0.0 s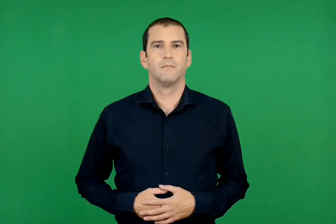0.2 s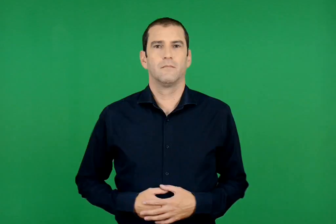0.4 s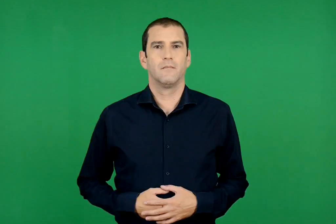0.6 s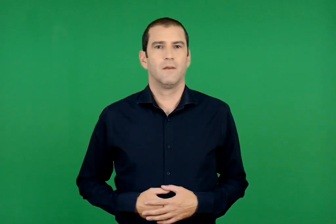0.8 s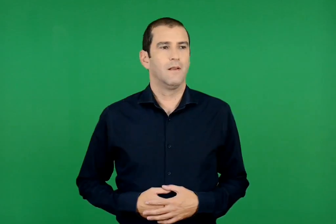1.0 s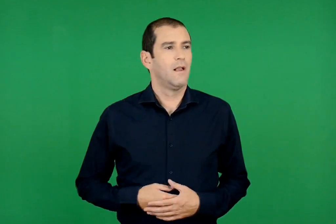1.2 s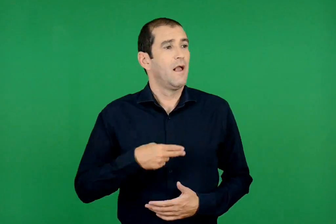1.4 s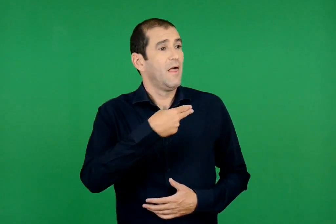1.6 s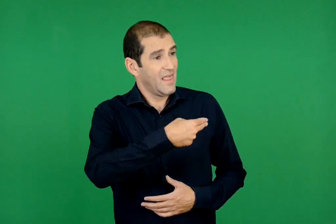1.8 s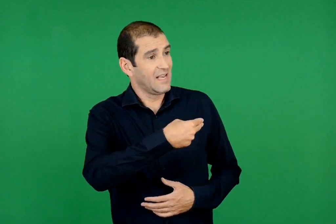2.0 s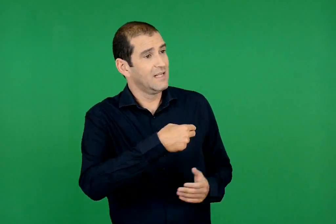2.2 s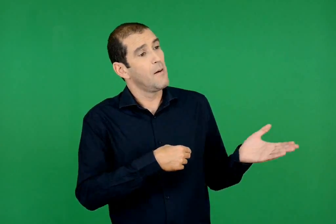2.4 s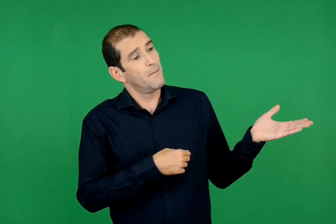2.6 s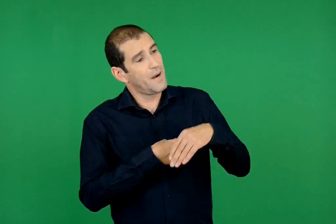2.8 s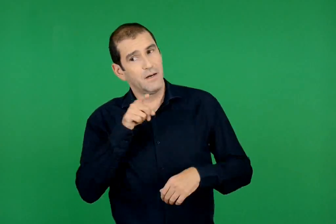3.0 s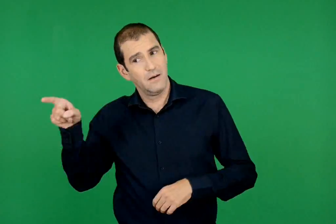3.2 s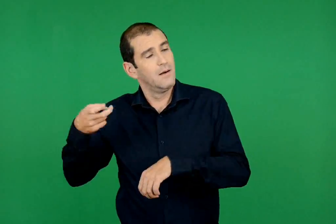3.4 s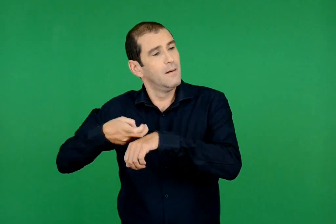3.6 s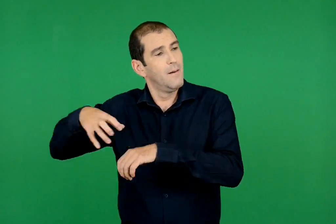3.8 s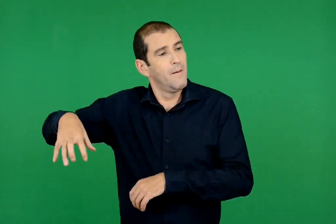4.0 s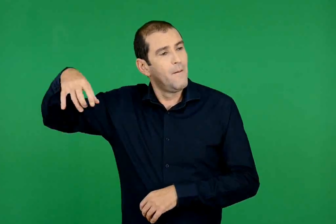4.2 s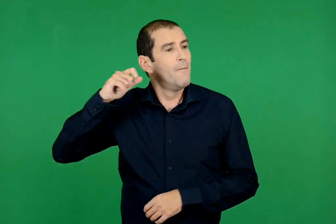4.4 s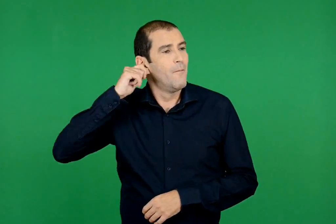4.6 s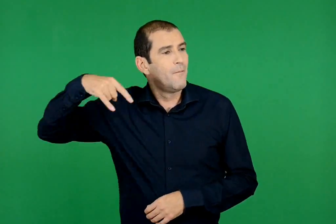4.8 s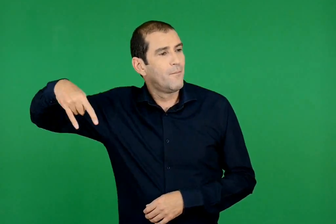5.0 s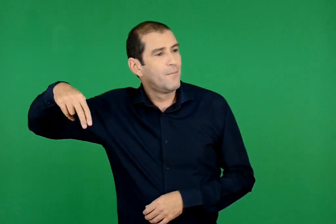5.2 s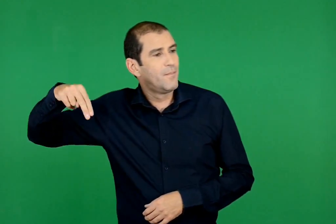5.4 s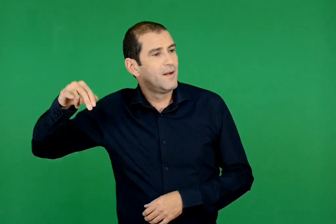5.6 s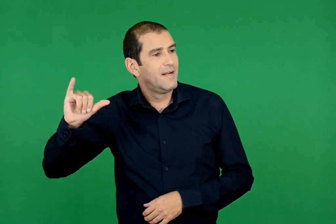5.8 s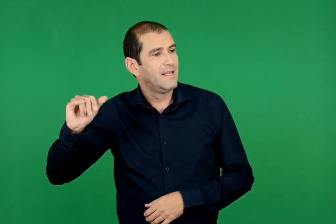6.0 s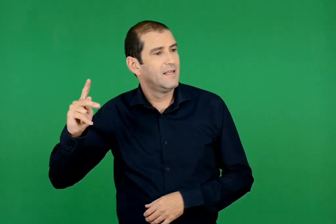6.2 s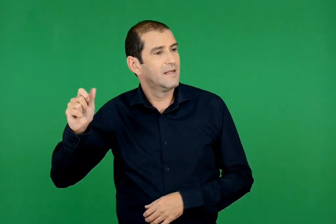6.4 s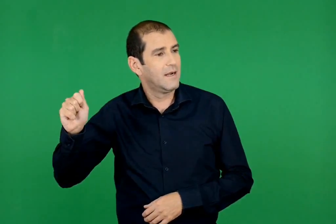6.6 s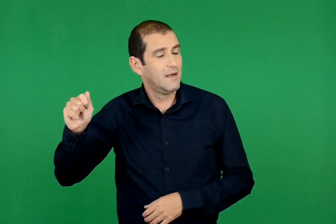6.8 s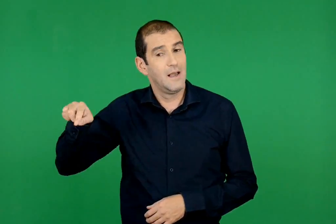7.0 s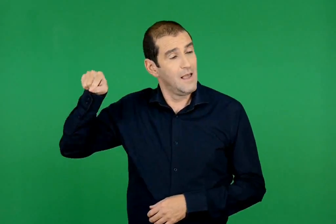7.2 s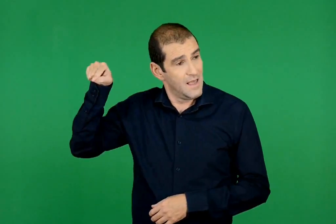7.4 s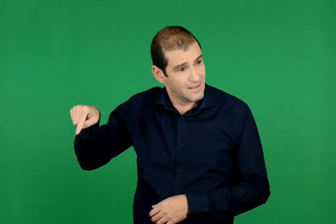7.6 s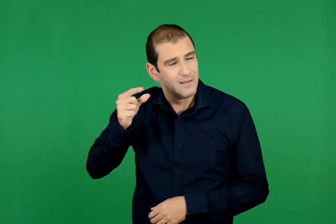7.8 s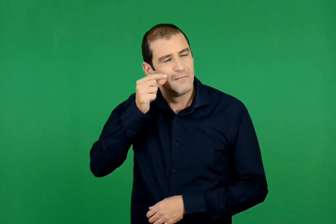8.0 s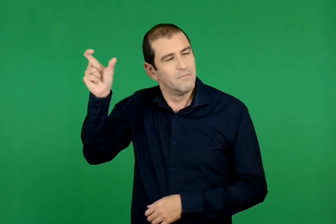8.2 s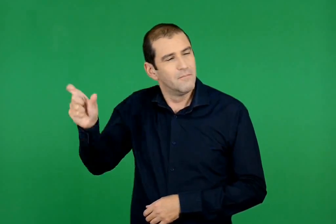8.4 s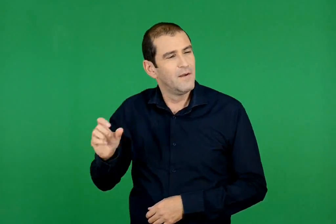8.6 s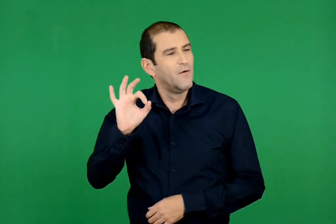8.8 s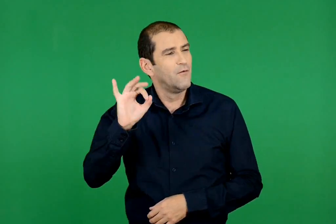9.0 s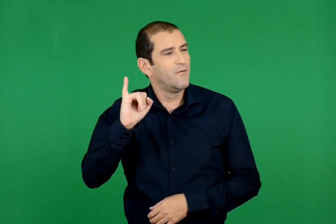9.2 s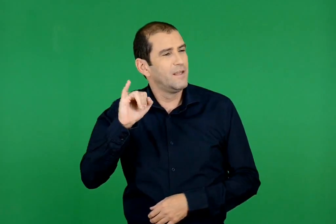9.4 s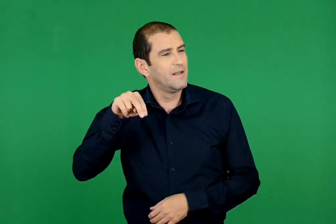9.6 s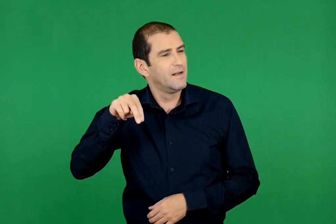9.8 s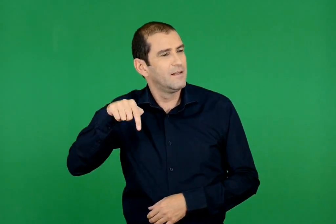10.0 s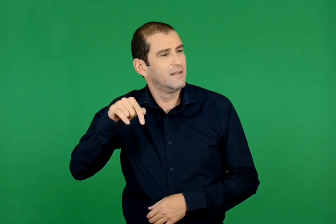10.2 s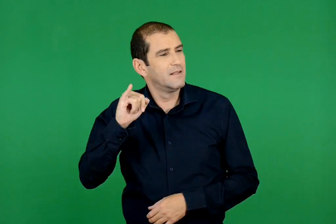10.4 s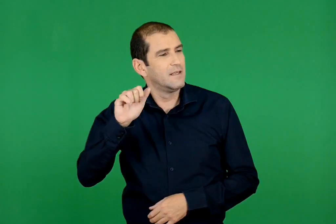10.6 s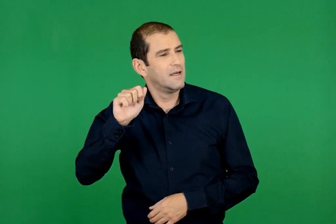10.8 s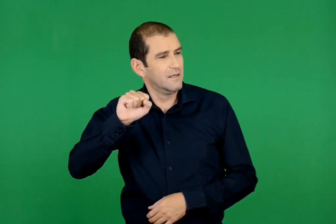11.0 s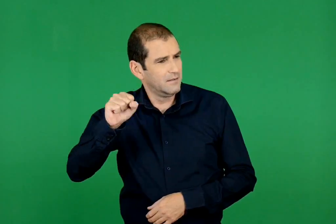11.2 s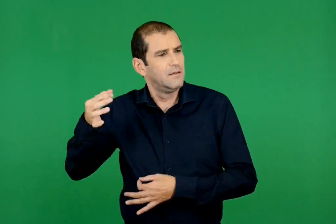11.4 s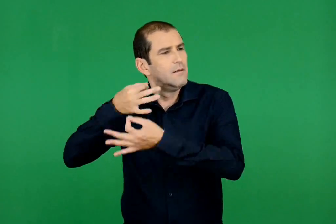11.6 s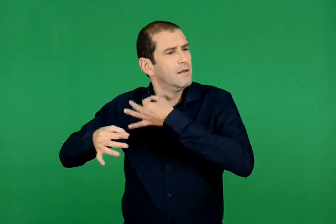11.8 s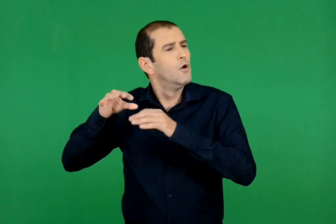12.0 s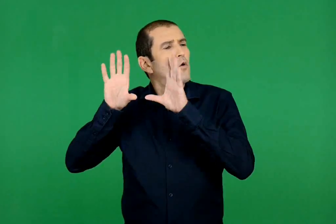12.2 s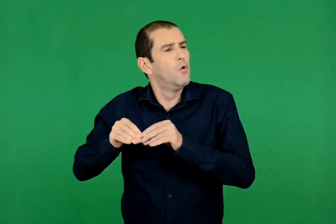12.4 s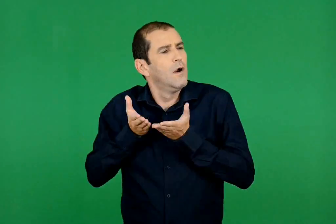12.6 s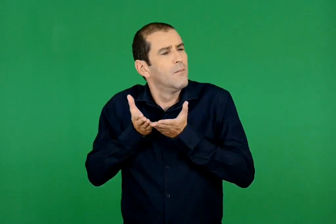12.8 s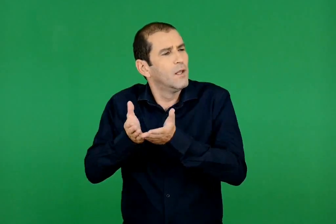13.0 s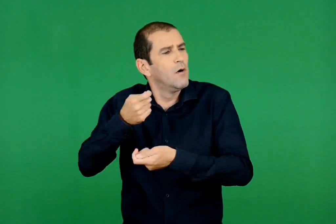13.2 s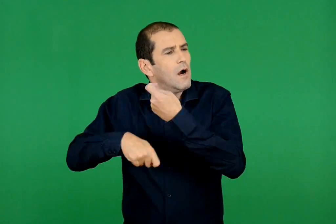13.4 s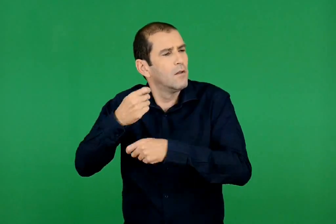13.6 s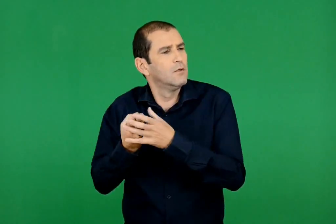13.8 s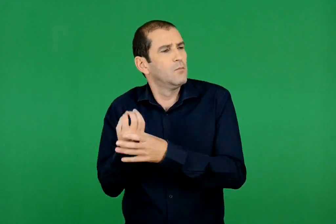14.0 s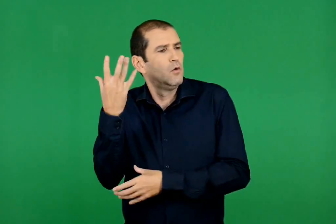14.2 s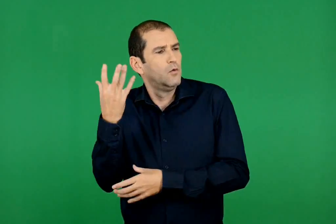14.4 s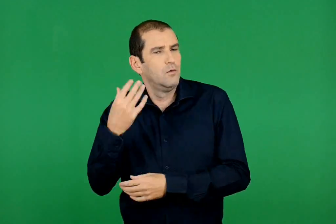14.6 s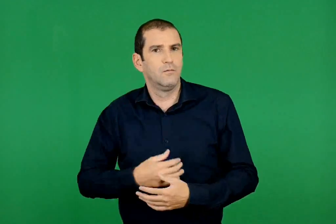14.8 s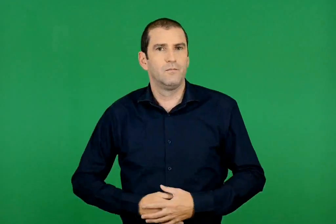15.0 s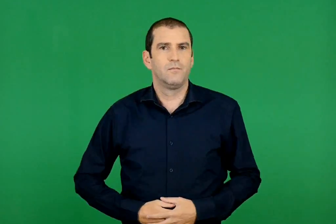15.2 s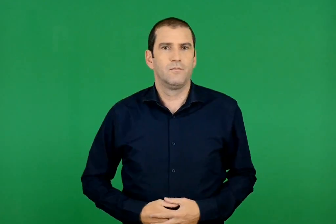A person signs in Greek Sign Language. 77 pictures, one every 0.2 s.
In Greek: πάμε στην πνύκα , θεαγένη. ο φιντίας θα μας μιλήσει για την αγορά νέων πλοίων
